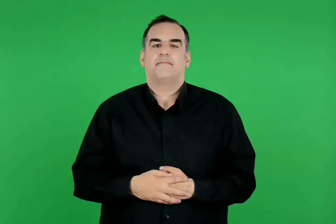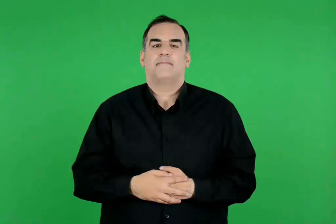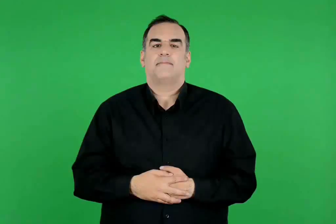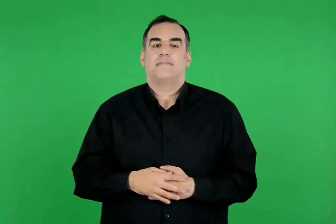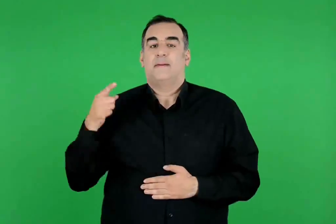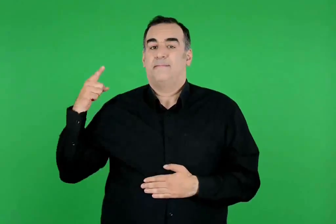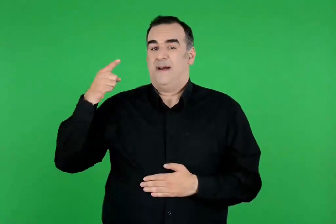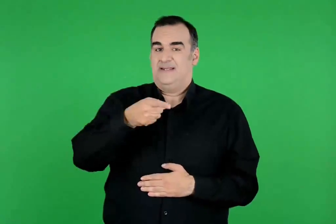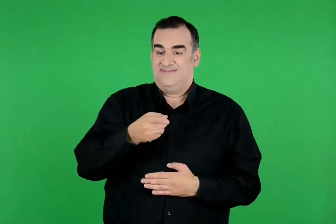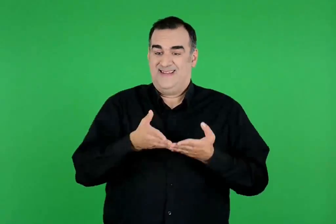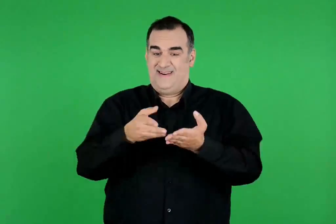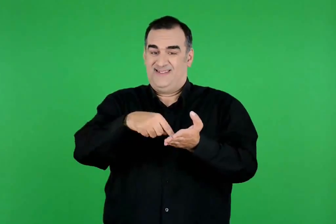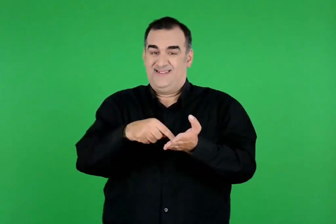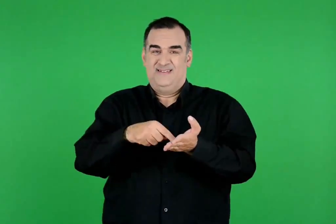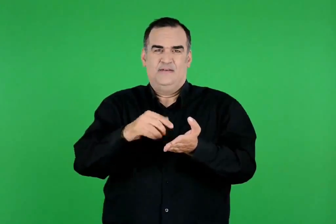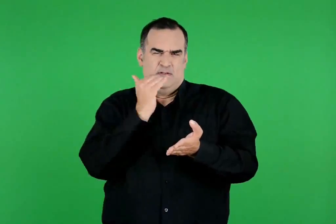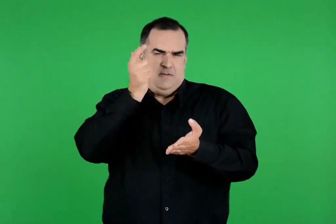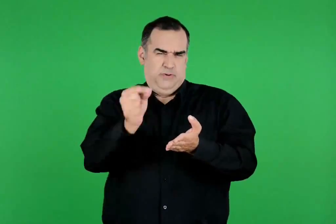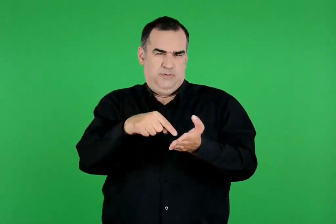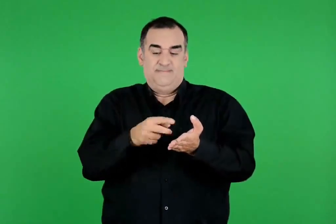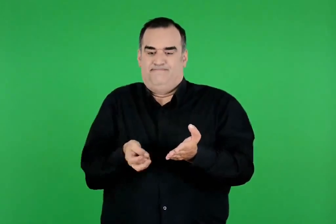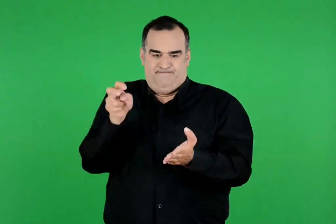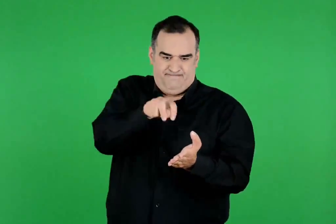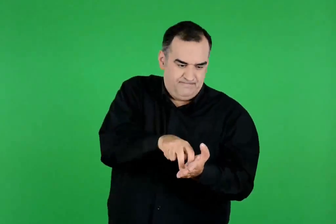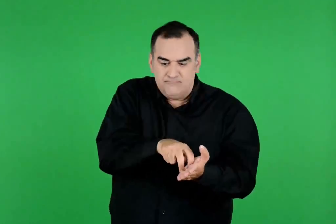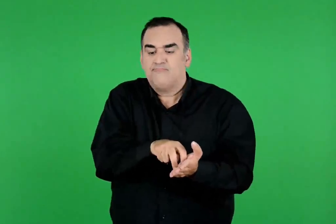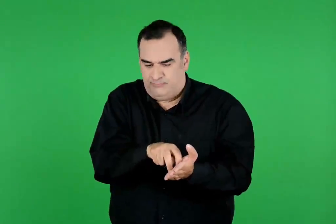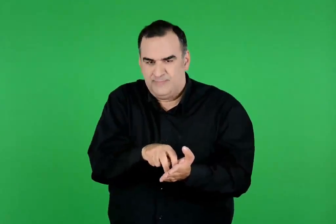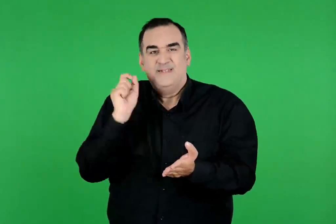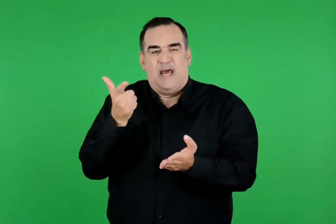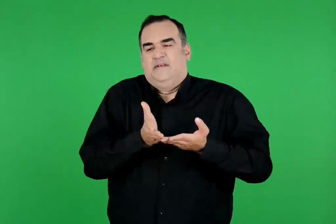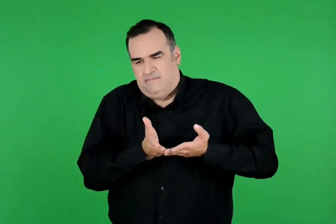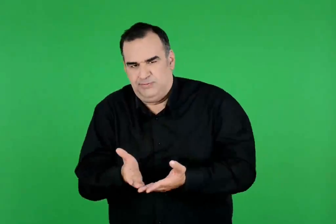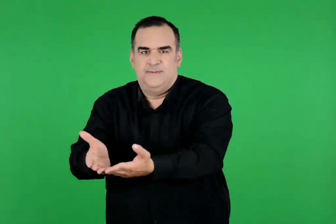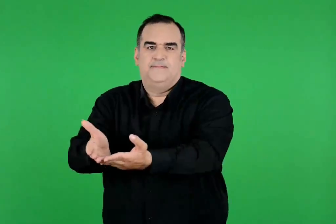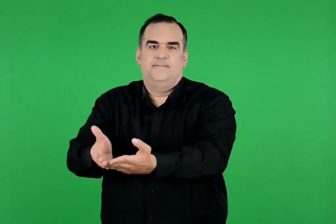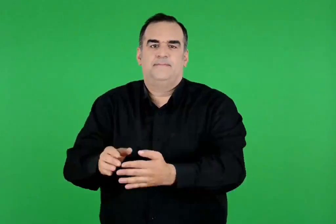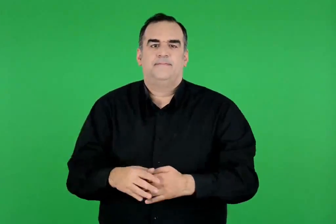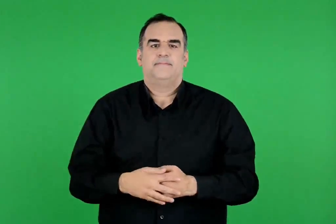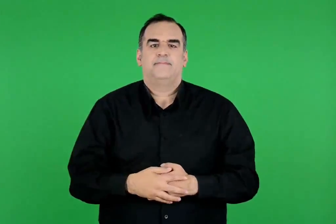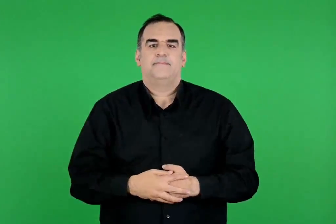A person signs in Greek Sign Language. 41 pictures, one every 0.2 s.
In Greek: ο πάρης ετοίμασε καράβι γρήγορο κι έφυγε για τη σπάρτη
